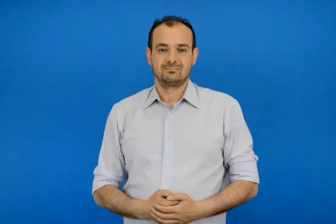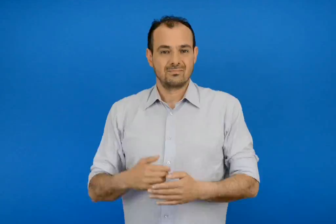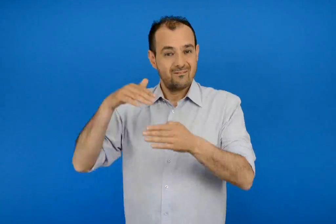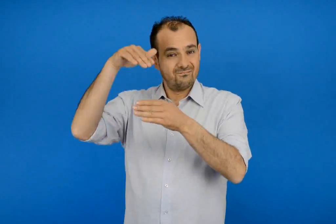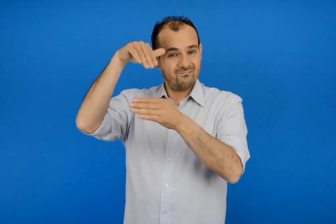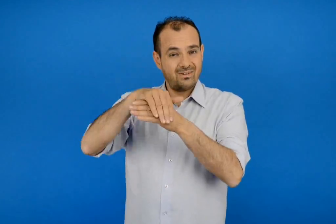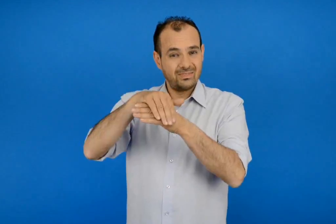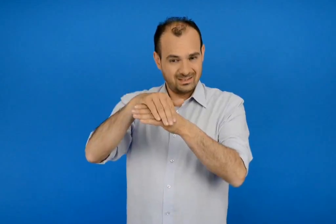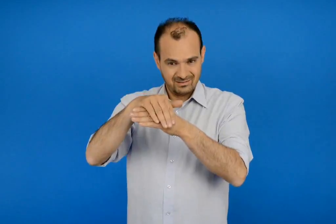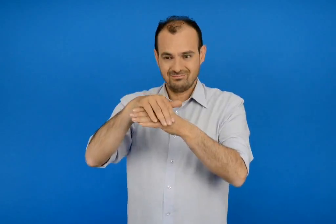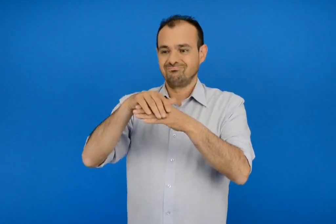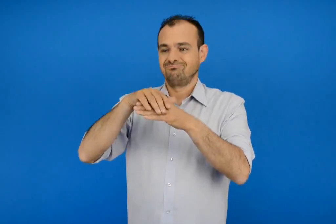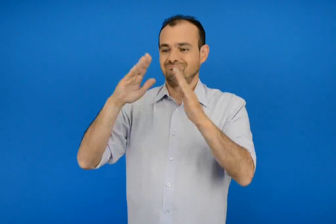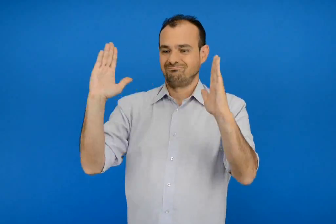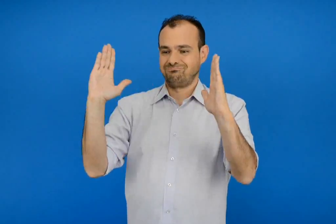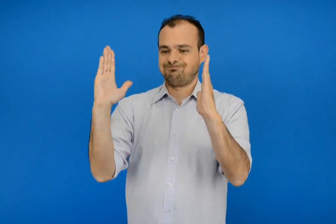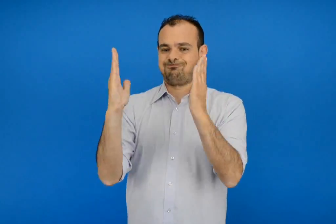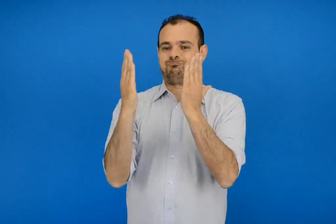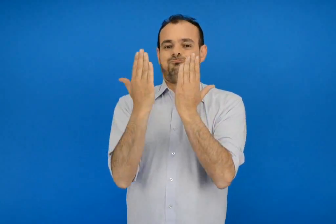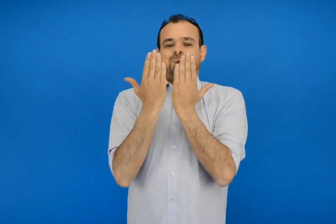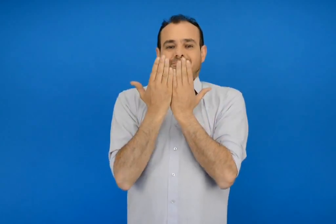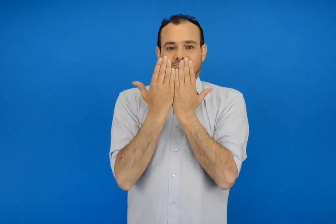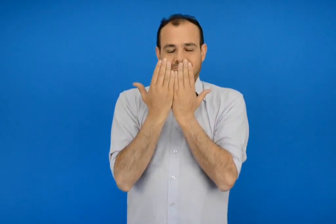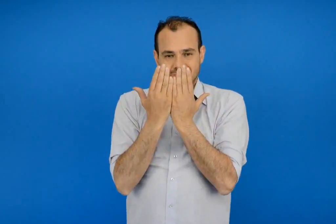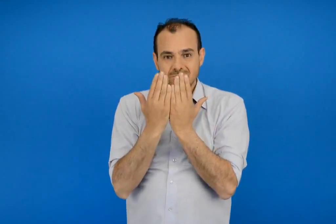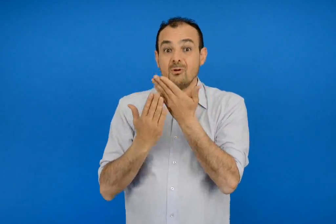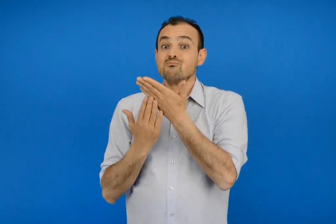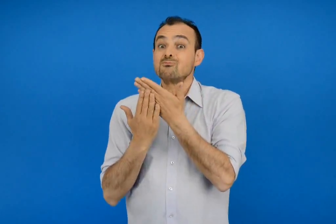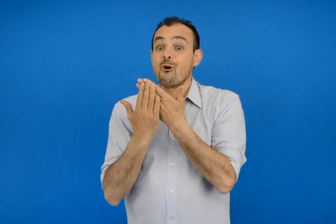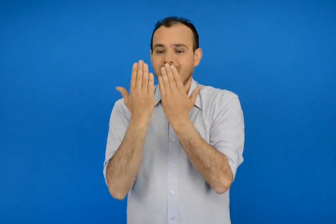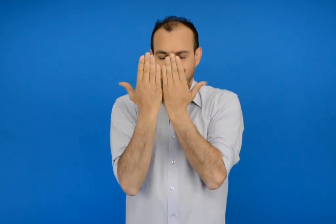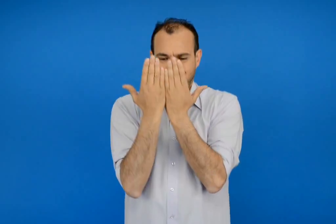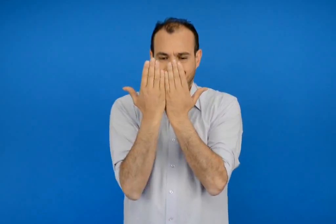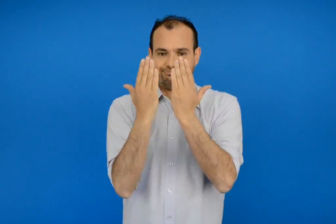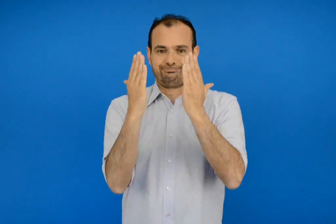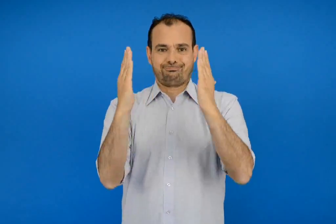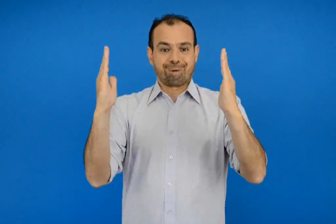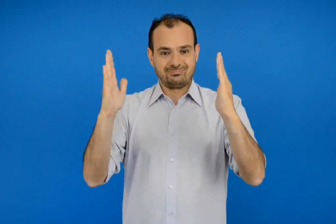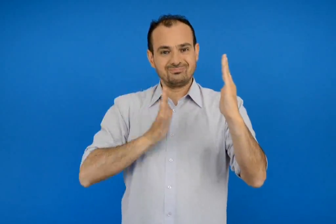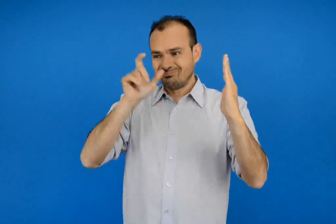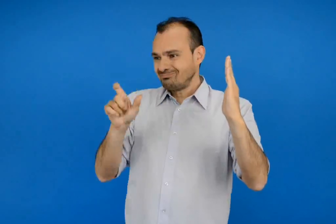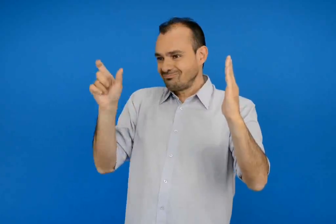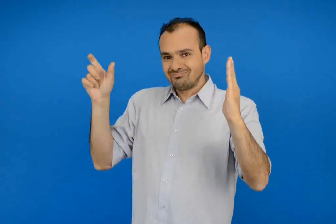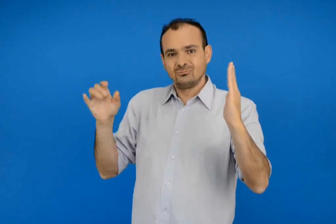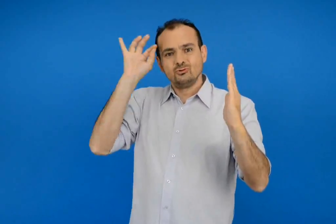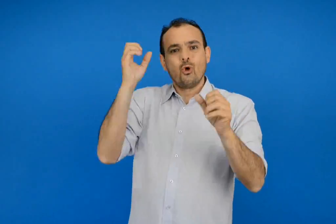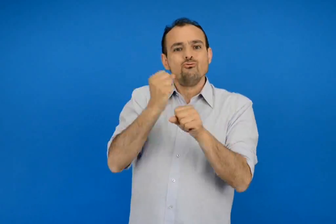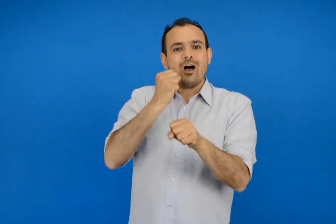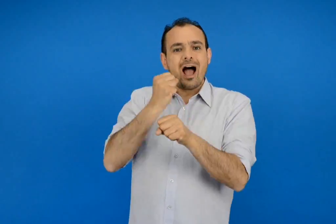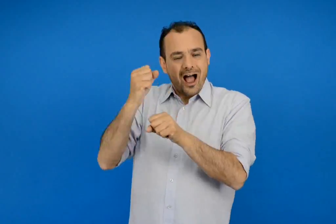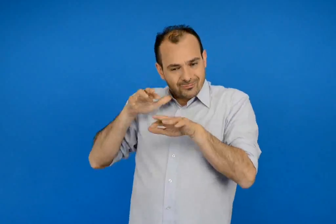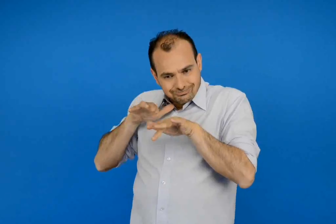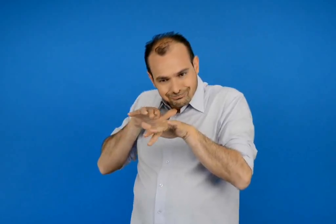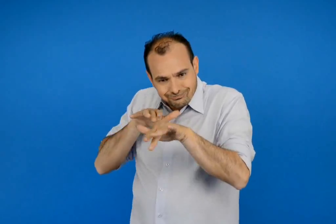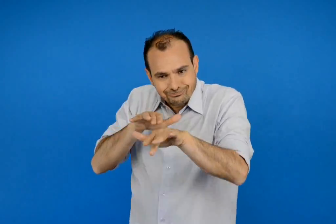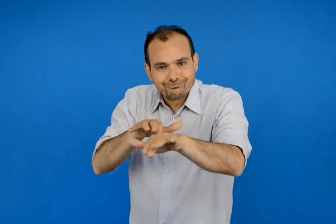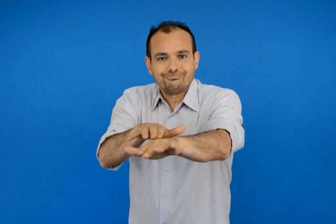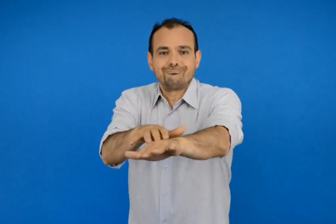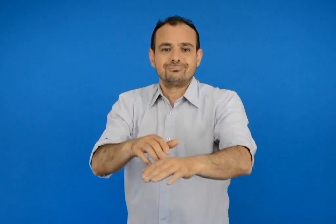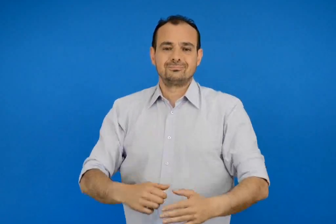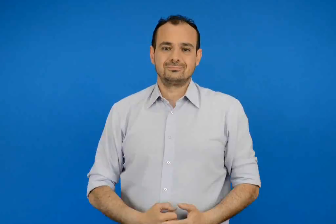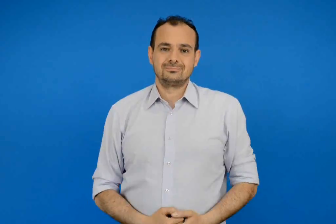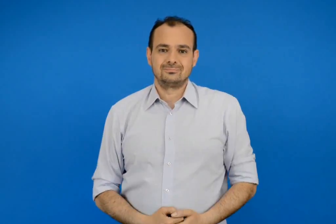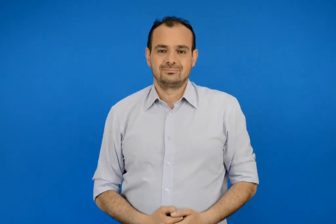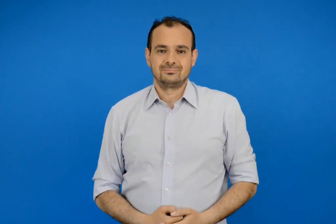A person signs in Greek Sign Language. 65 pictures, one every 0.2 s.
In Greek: το βραδύ οι πύλες έκλειναν άνοιγαν το πρωί για να πάνε οι άνθρωποι στις δουλείες τους
